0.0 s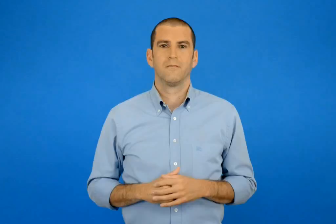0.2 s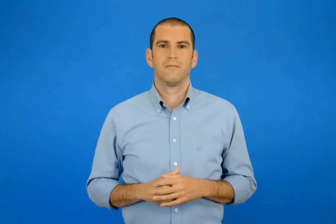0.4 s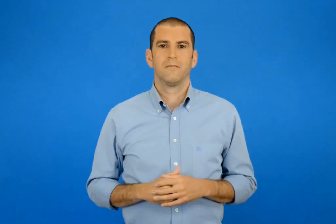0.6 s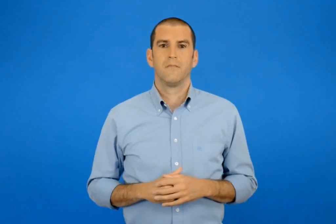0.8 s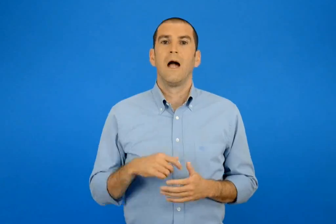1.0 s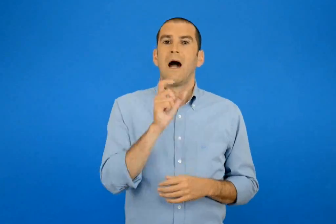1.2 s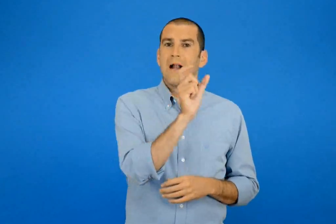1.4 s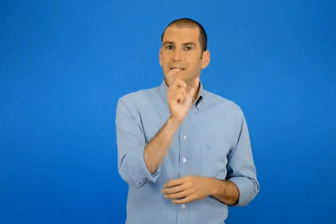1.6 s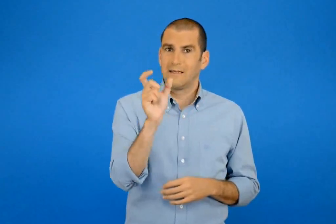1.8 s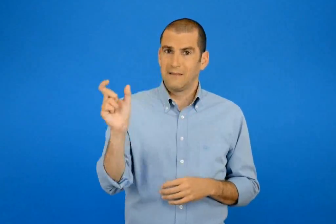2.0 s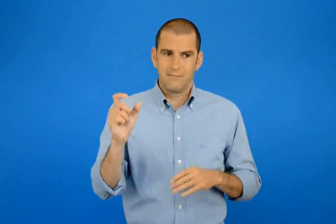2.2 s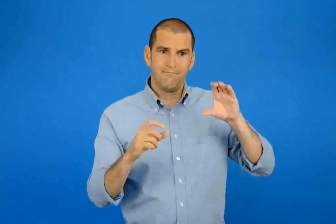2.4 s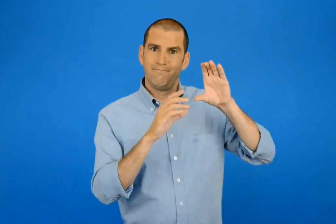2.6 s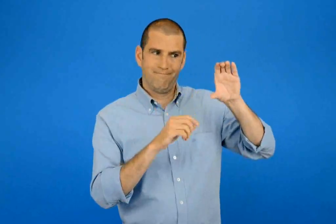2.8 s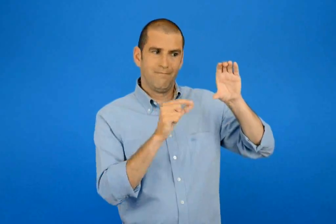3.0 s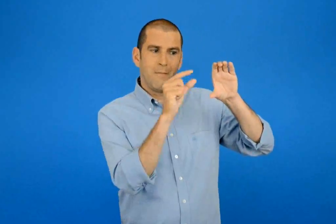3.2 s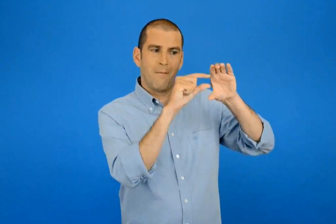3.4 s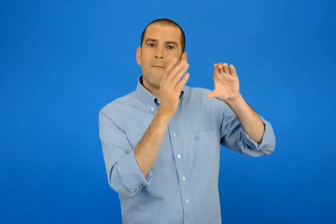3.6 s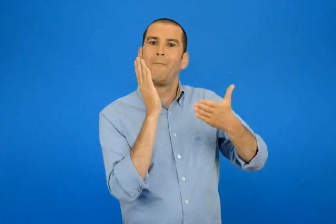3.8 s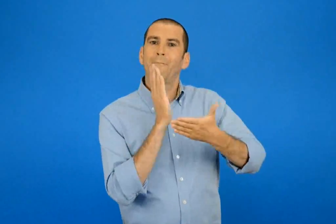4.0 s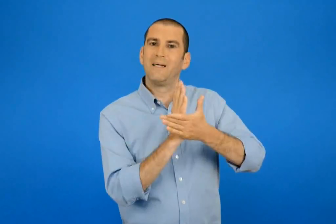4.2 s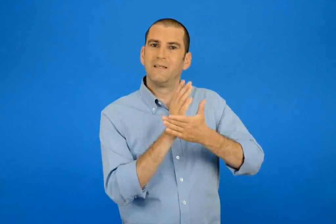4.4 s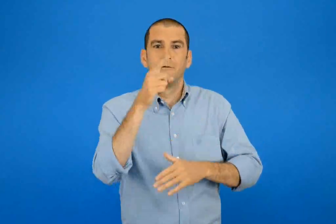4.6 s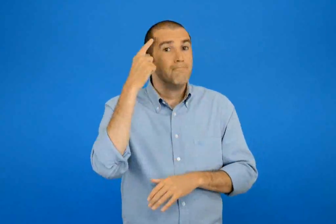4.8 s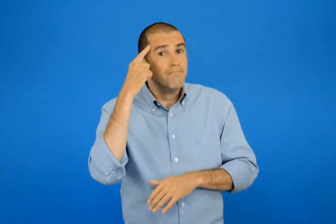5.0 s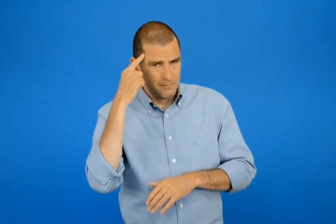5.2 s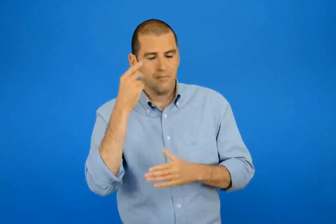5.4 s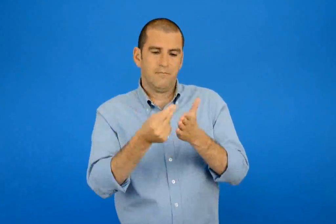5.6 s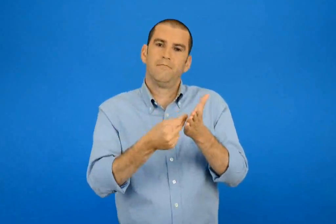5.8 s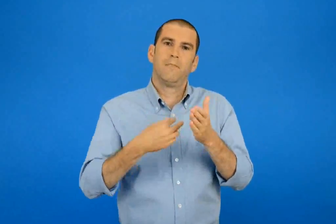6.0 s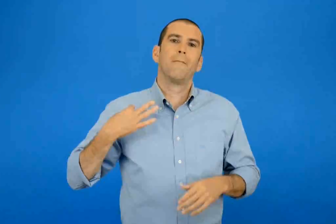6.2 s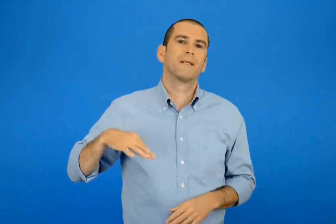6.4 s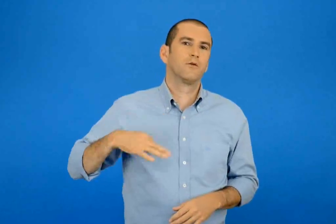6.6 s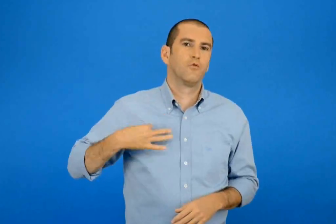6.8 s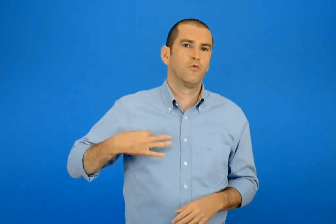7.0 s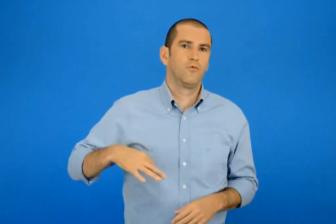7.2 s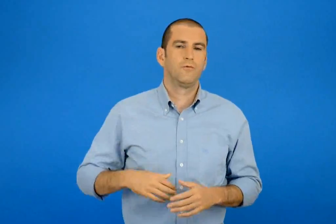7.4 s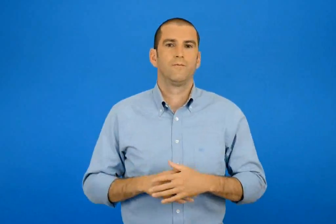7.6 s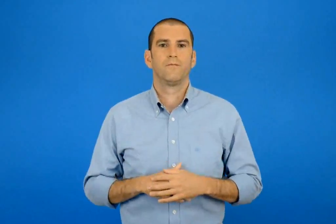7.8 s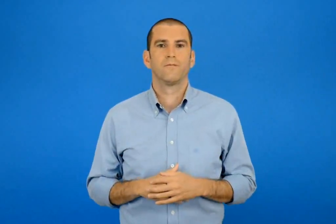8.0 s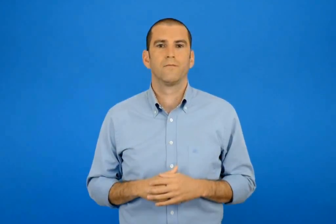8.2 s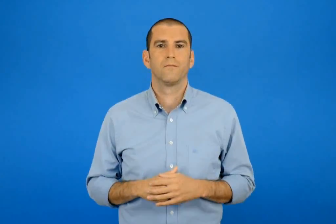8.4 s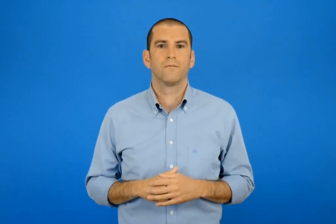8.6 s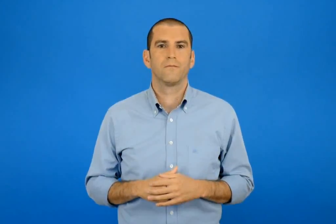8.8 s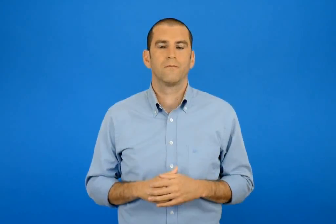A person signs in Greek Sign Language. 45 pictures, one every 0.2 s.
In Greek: πράσινες όσες λέξεις νομίζεις ότι βρίσκονται στη μέση του λεξικού
